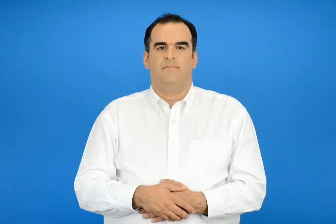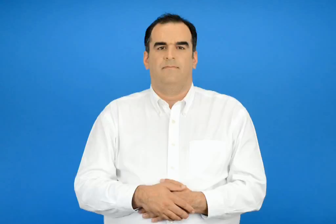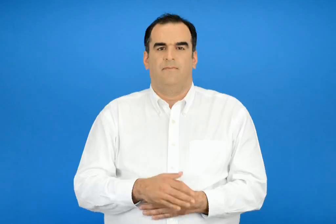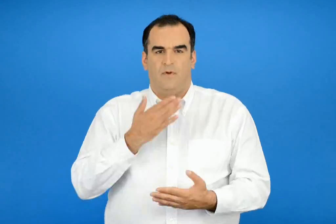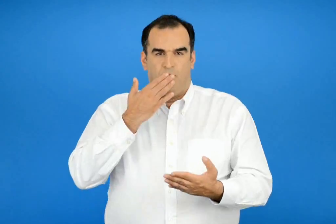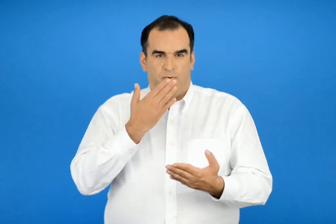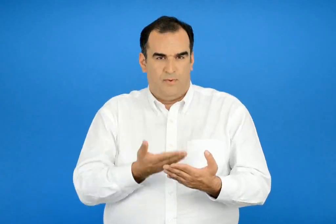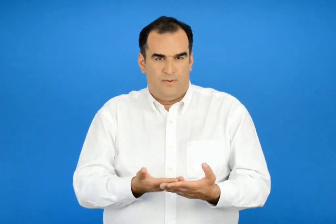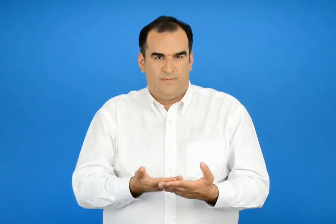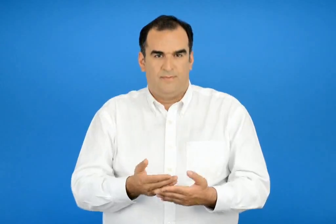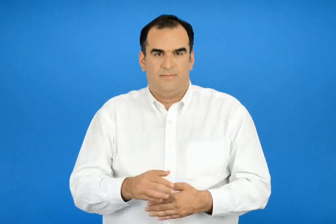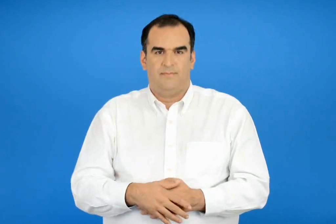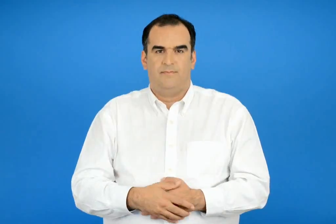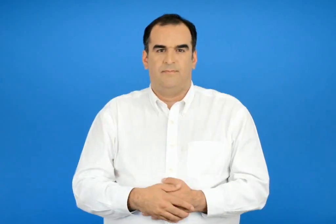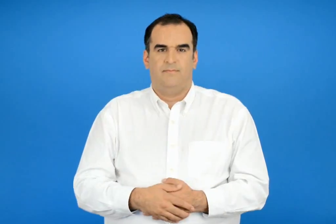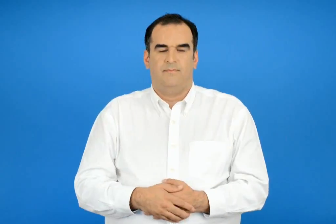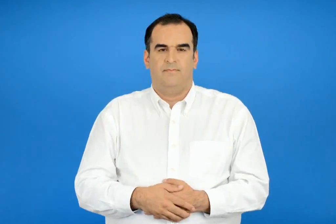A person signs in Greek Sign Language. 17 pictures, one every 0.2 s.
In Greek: τελειώνω
